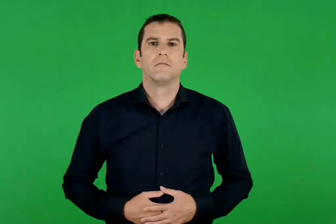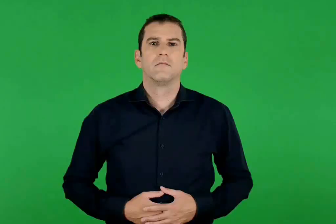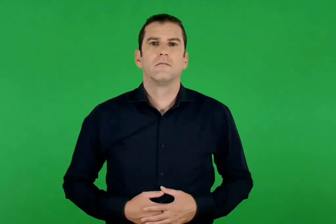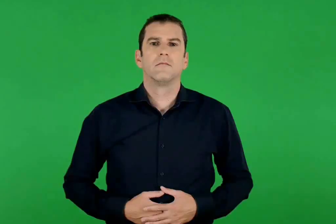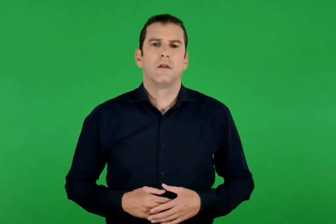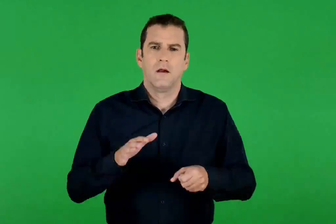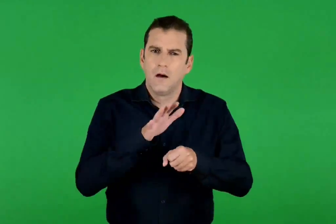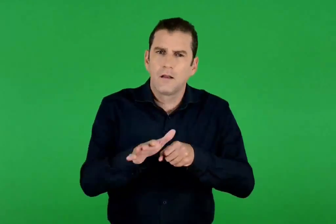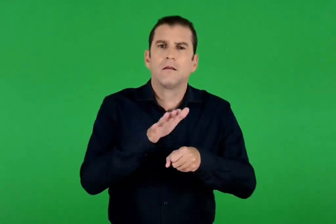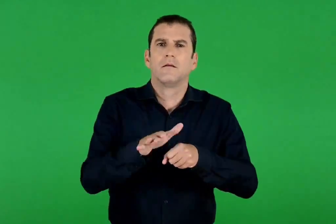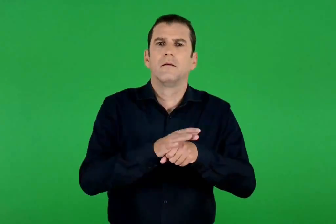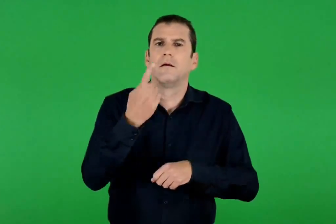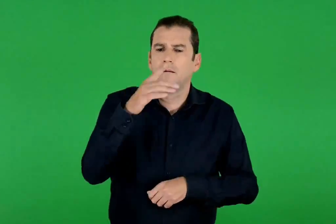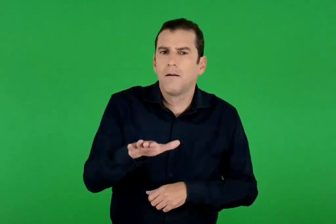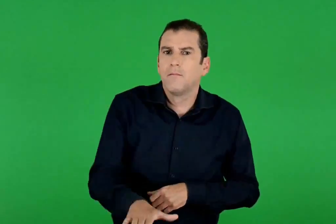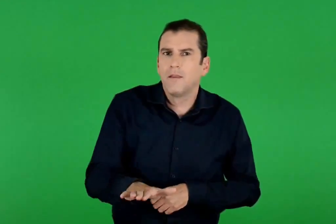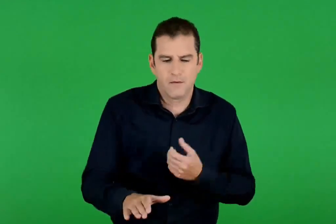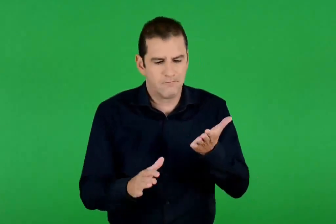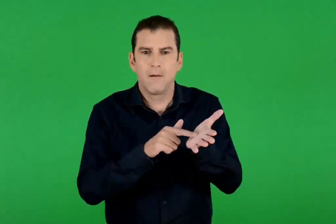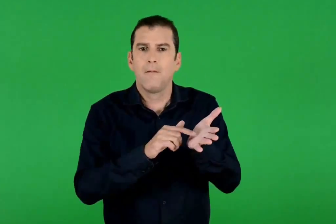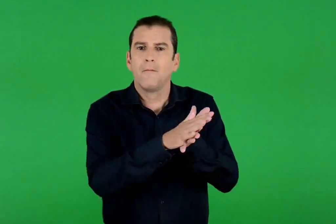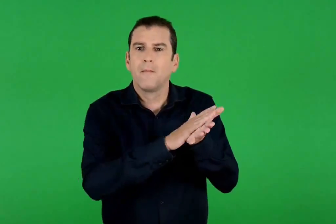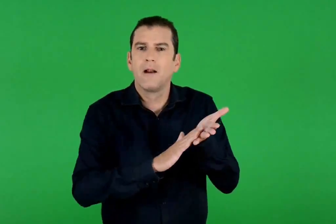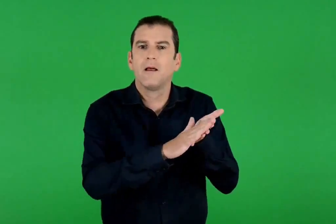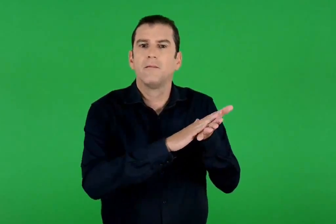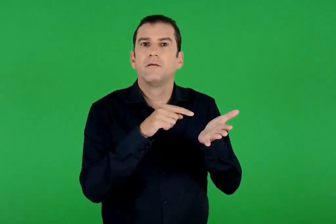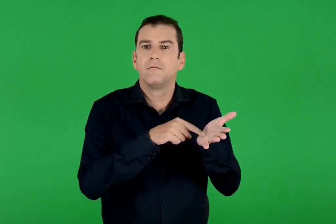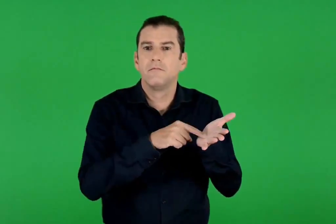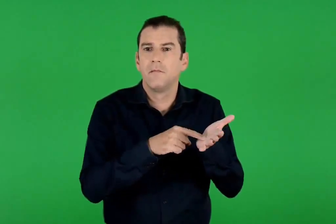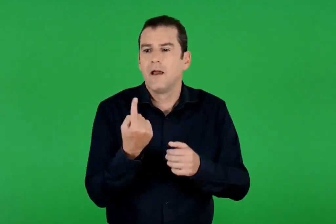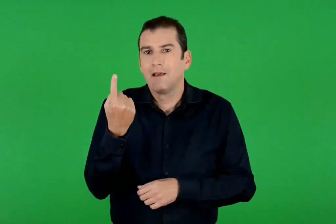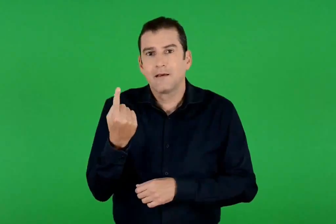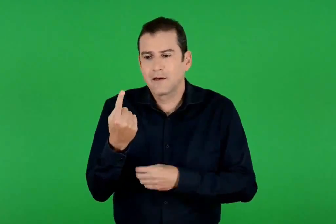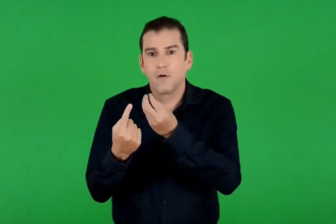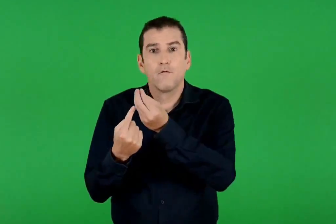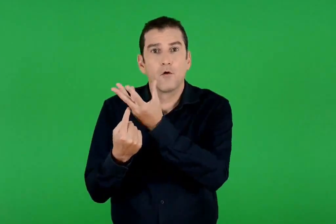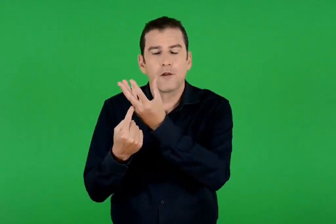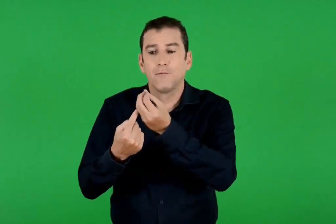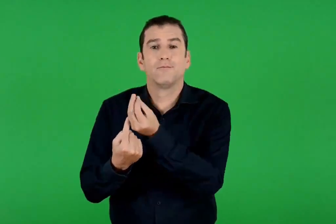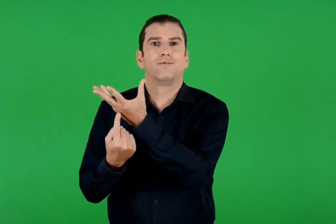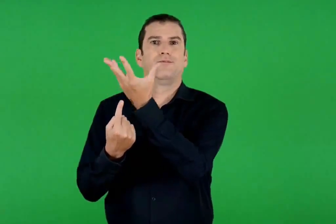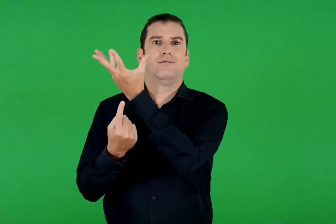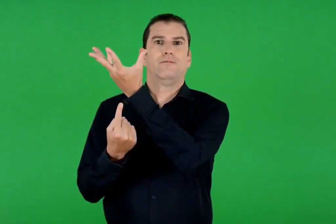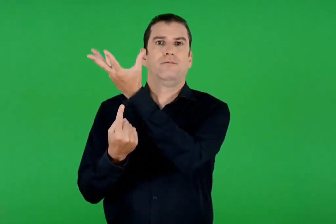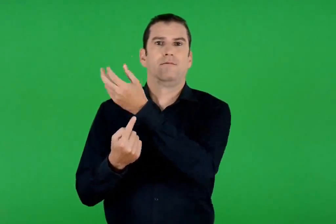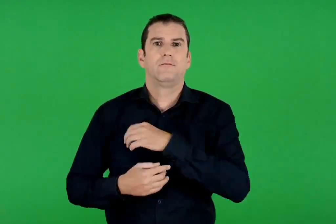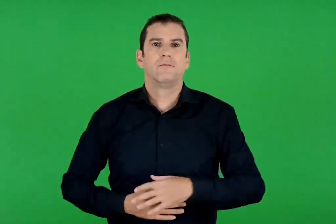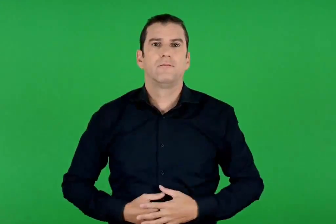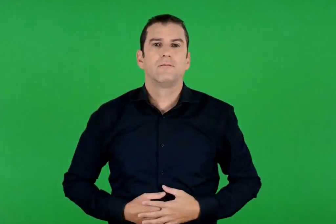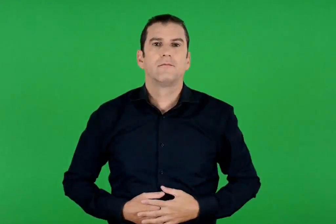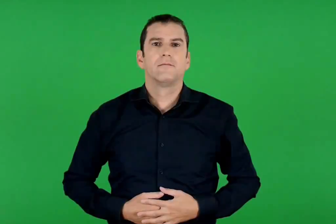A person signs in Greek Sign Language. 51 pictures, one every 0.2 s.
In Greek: είναι αρκετή μια παλάμη παιδική για να λάμψει πια η φλόγα στο κερί
